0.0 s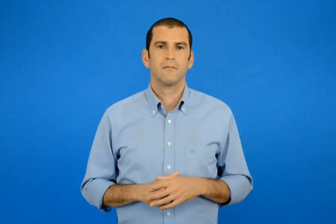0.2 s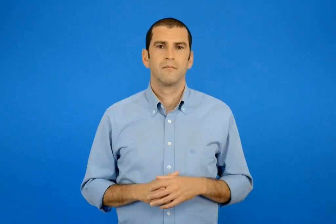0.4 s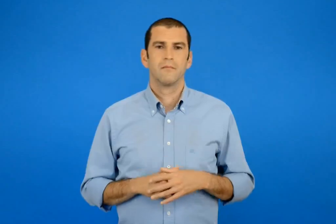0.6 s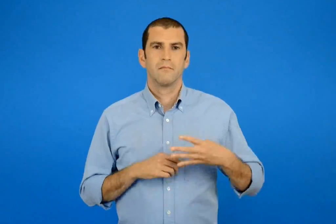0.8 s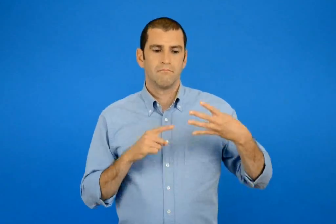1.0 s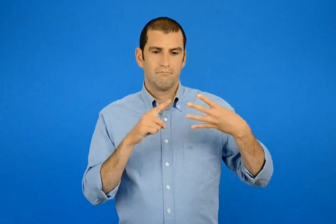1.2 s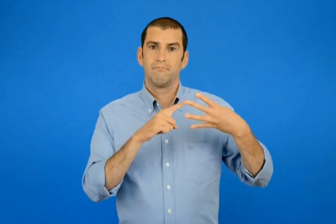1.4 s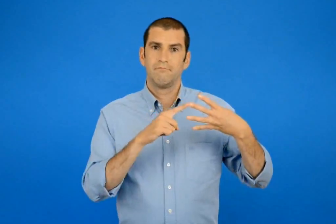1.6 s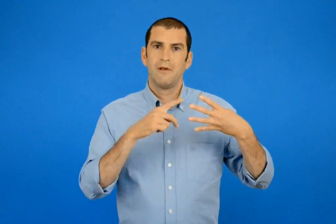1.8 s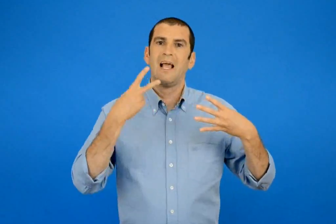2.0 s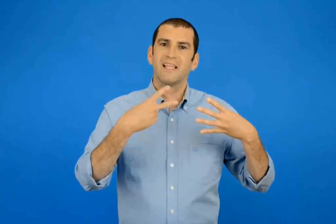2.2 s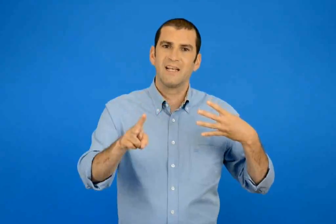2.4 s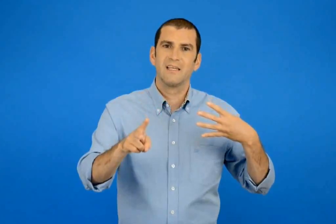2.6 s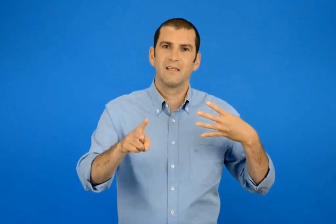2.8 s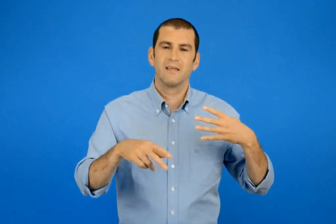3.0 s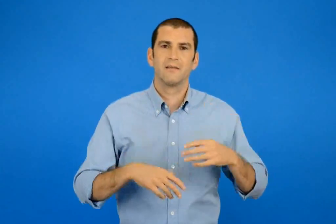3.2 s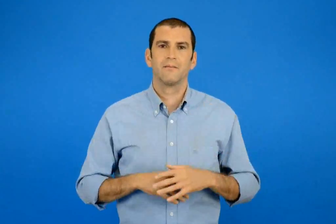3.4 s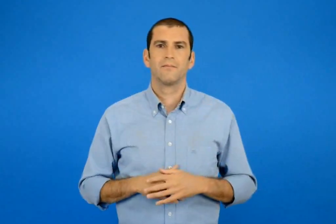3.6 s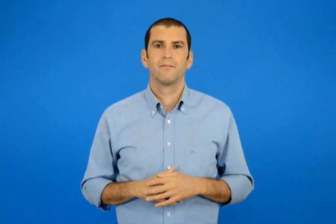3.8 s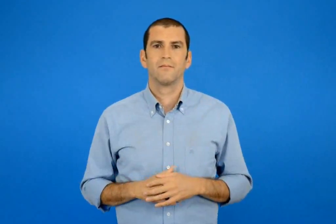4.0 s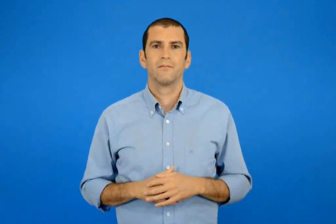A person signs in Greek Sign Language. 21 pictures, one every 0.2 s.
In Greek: γενική
